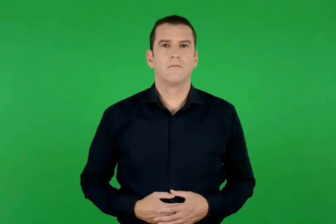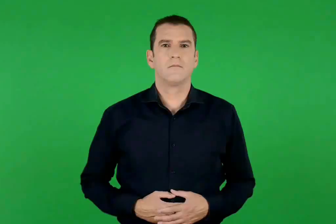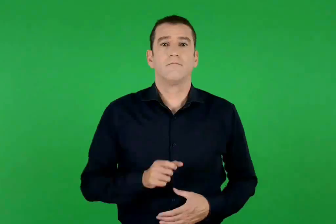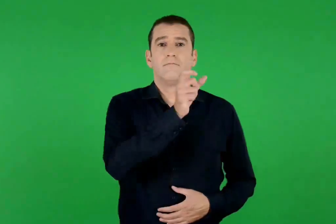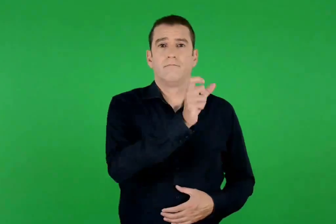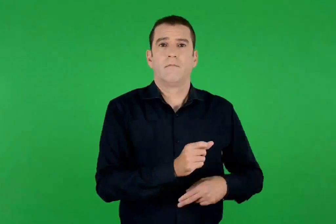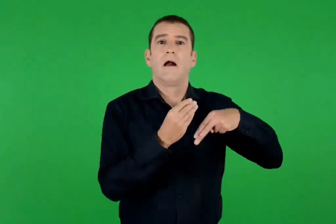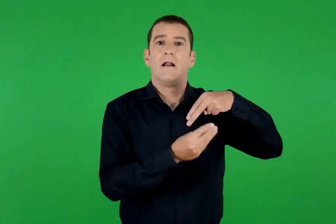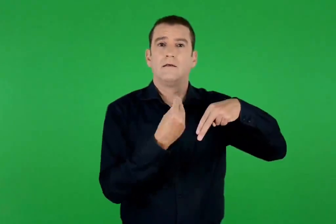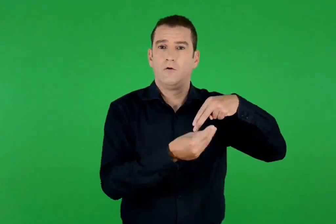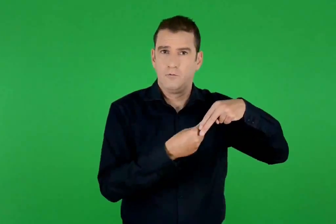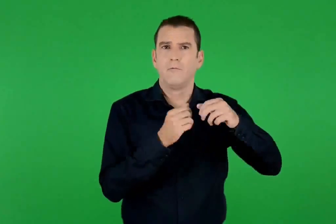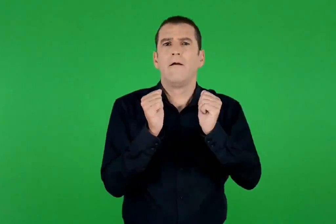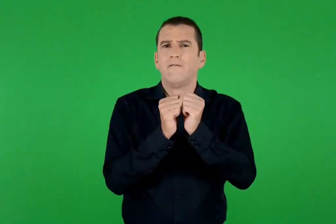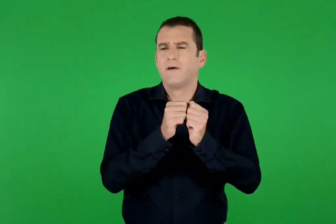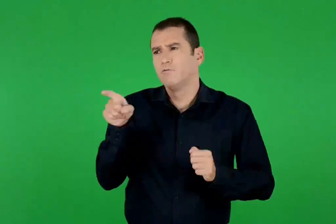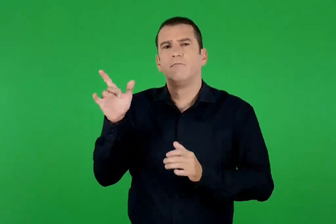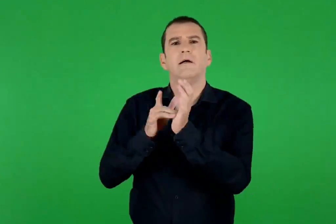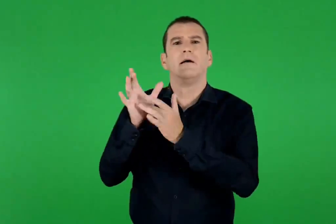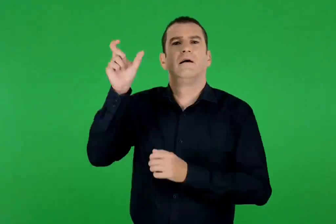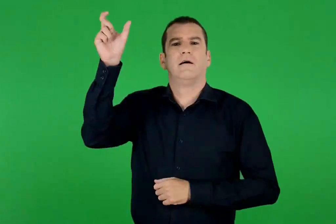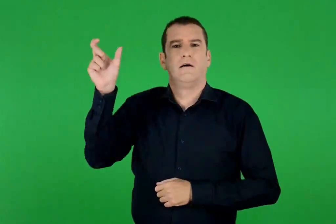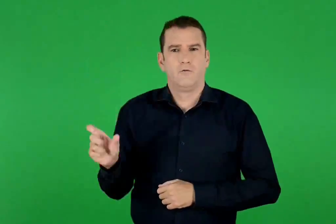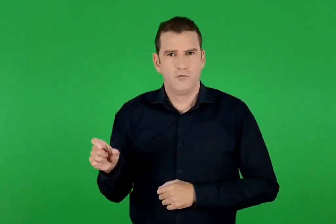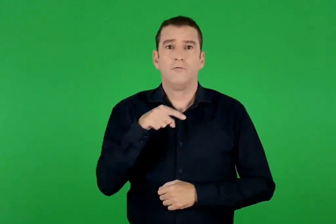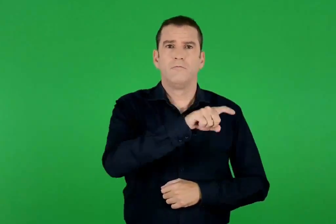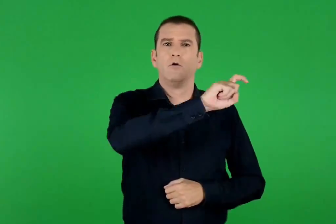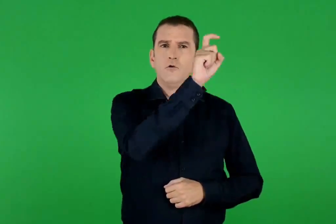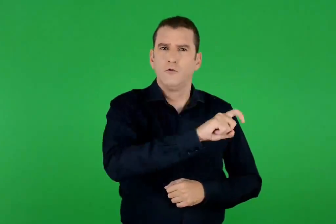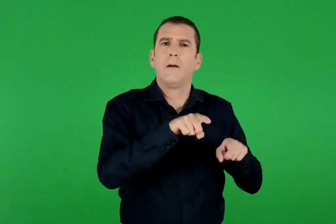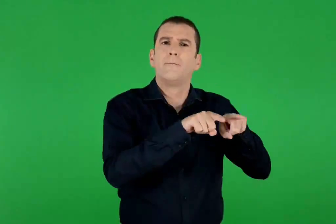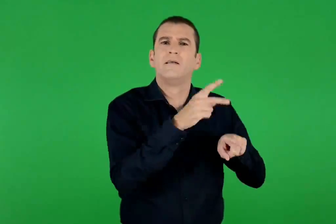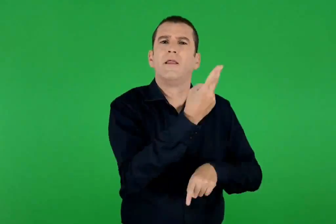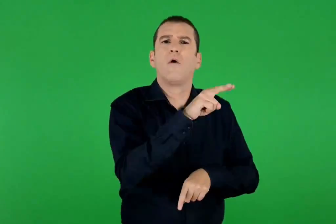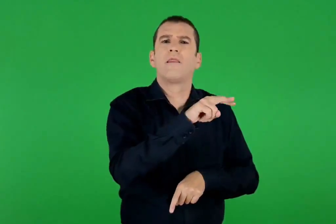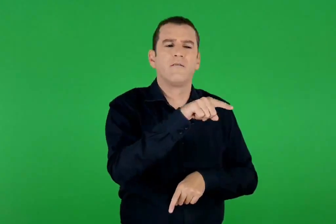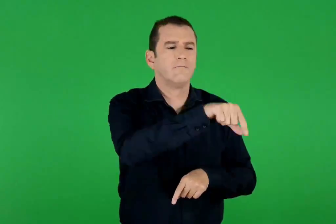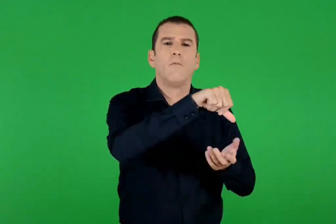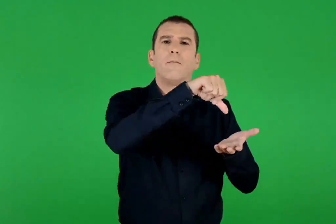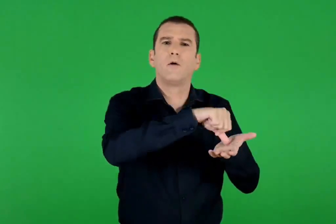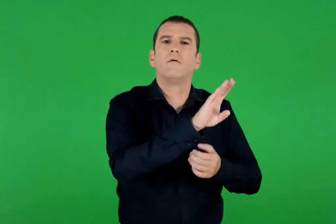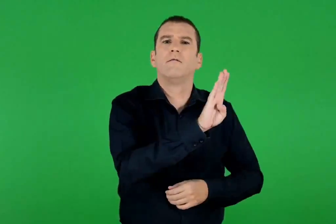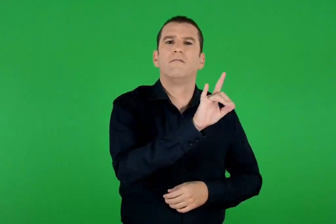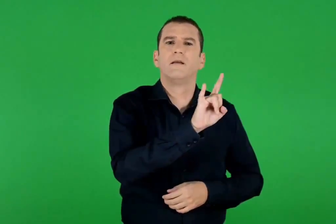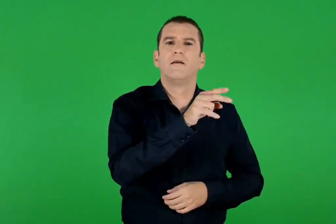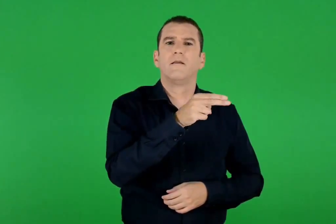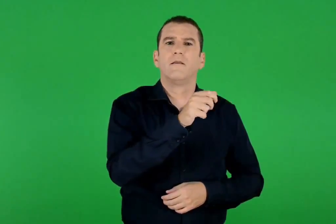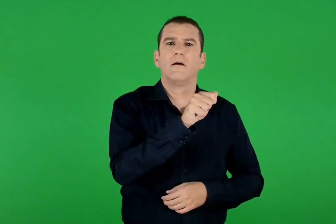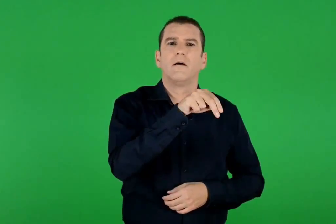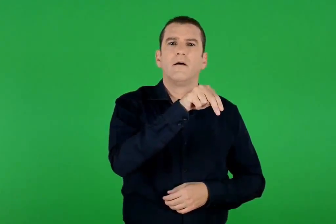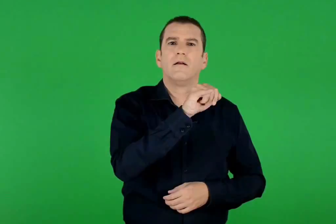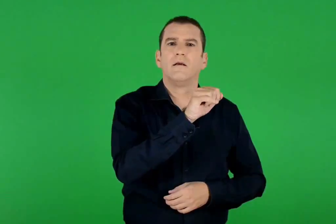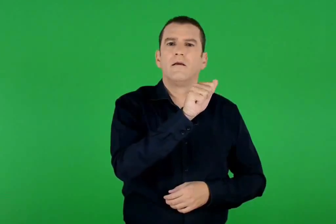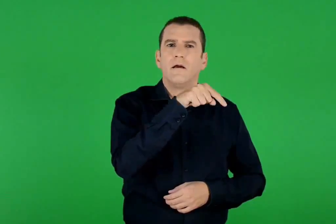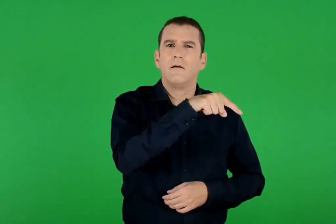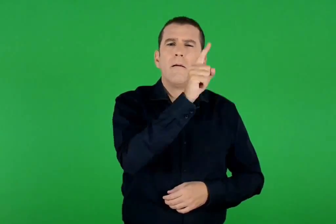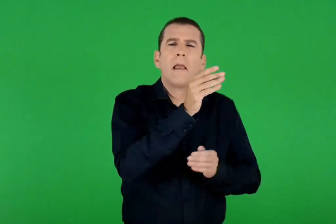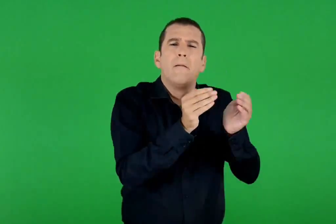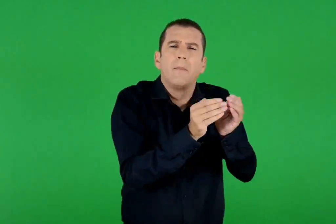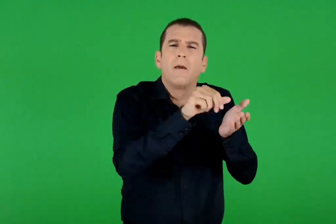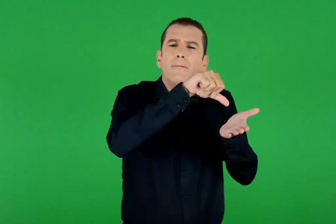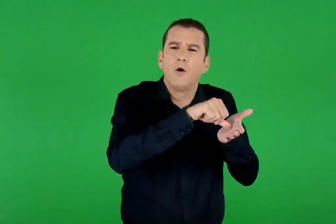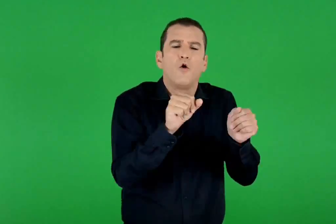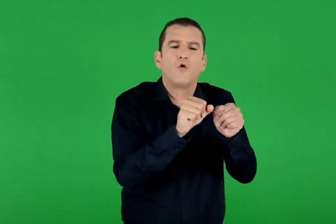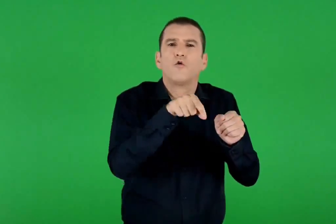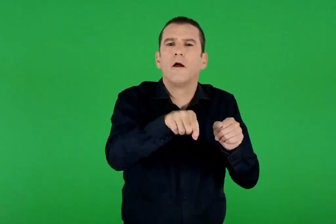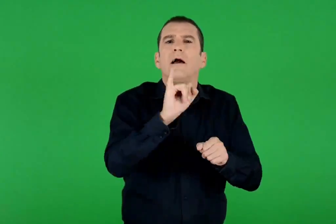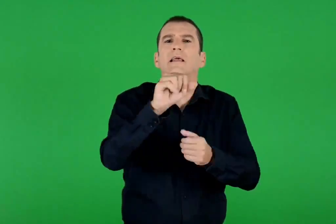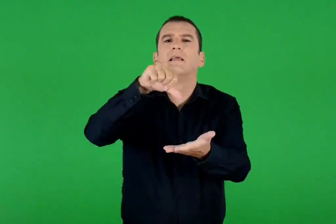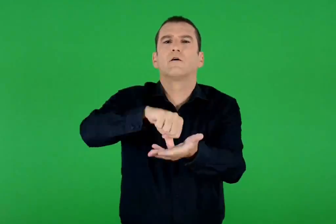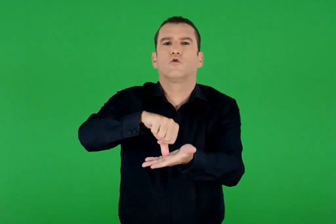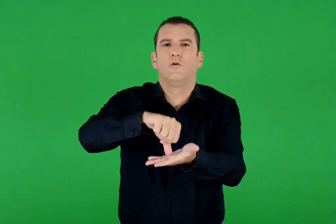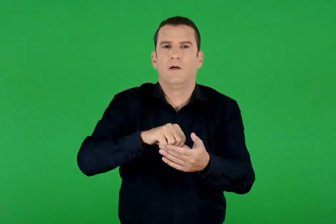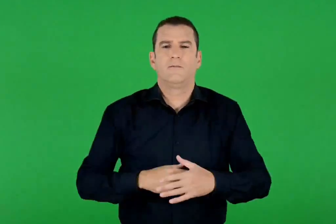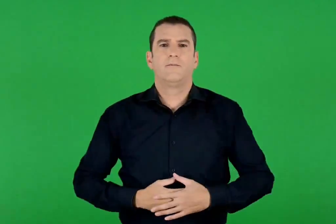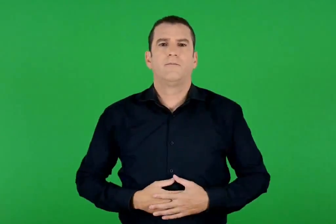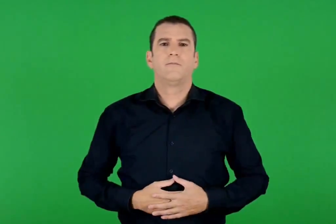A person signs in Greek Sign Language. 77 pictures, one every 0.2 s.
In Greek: ο λάζαρος ήταν φίλος του χριστού και ζούσε με τις δυο αδερφές του στη βηθανία , μια μικρή πόλη κοντά στα ιεροσόλυμα
